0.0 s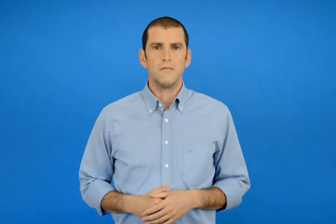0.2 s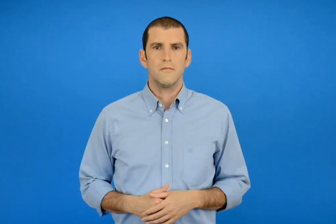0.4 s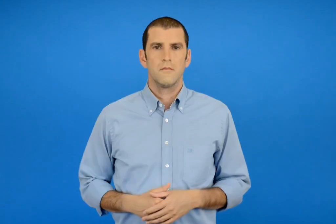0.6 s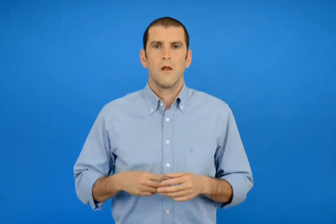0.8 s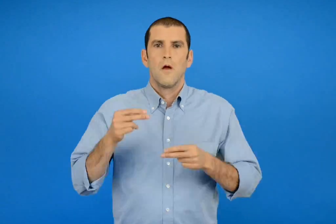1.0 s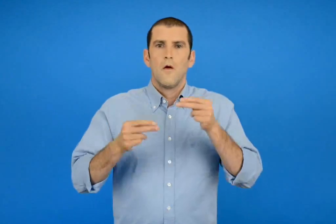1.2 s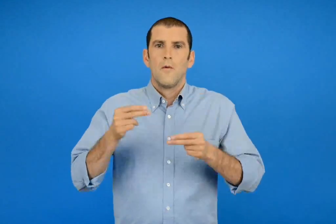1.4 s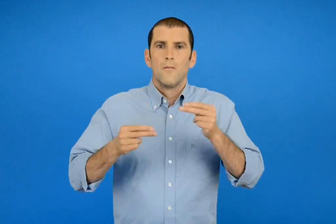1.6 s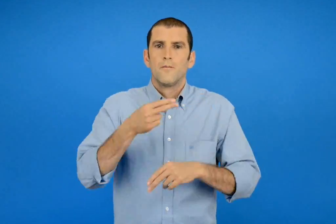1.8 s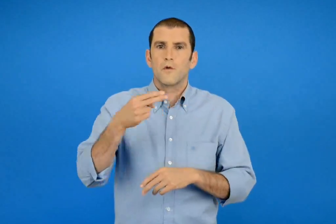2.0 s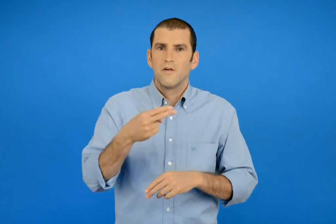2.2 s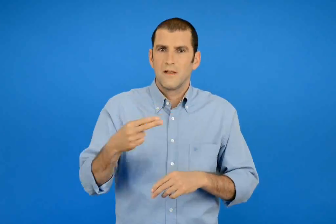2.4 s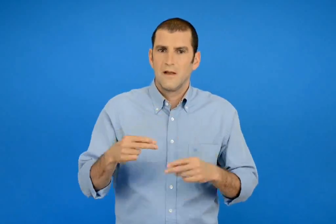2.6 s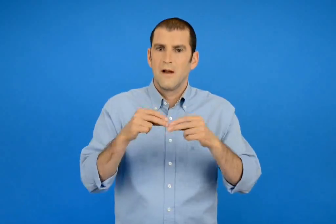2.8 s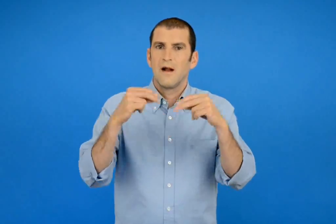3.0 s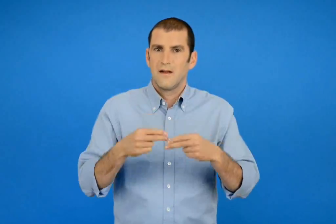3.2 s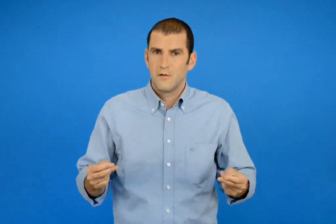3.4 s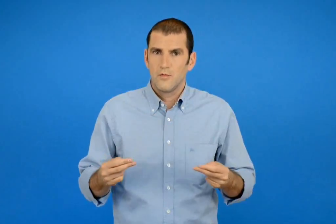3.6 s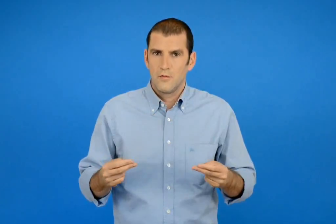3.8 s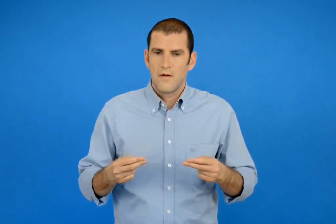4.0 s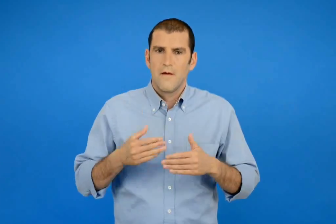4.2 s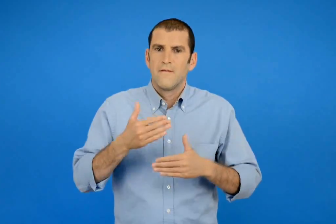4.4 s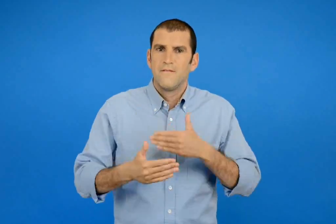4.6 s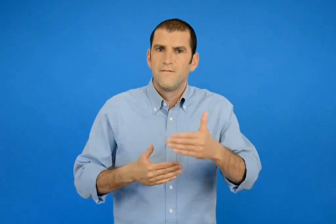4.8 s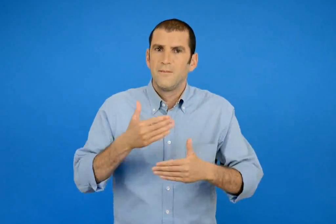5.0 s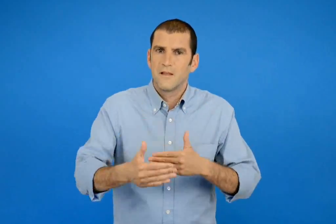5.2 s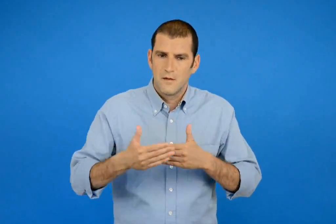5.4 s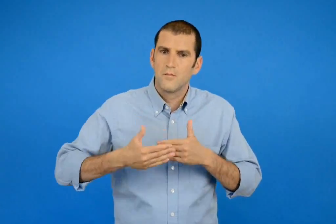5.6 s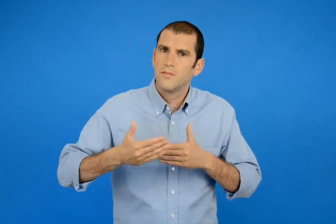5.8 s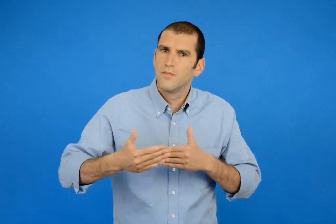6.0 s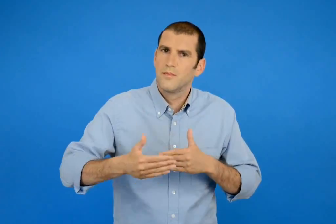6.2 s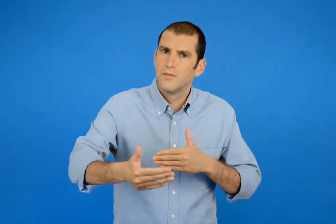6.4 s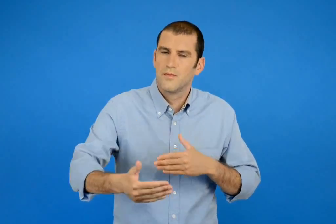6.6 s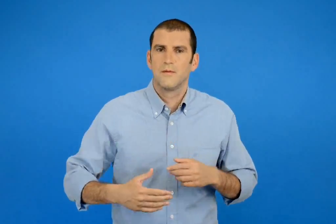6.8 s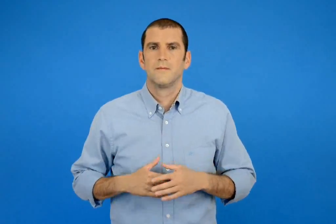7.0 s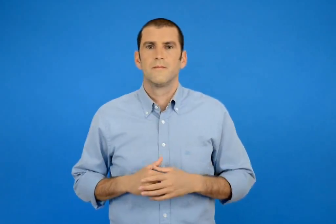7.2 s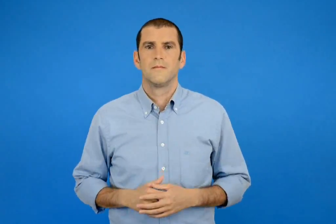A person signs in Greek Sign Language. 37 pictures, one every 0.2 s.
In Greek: λύνω προβλήματα τα βήματα που ακολουθώ
